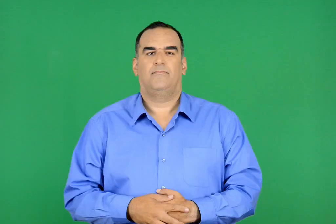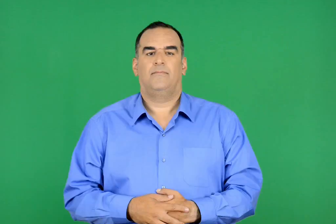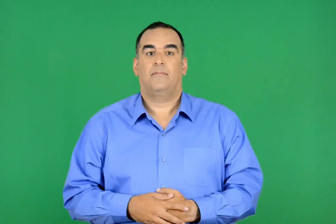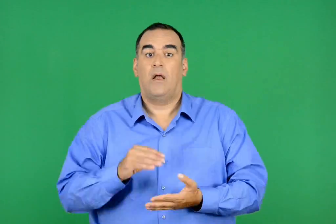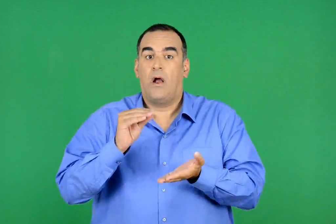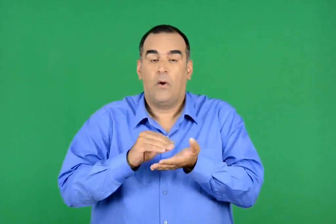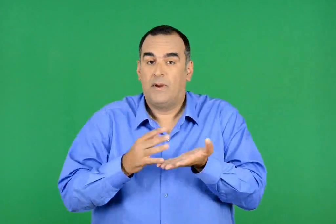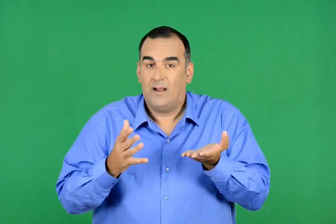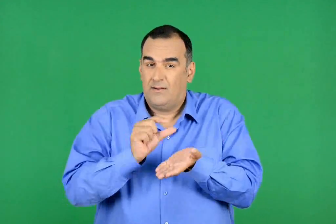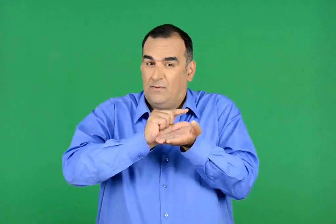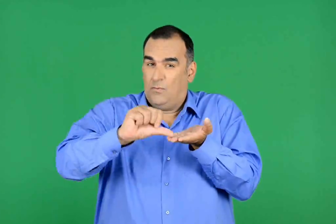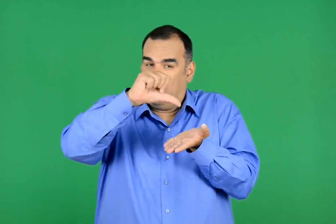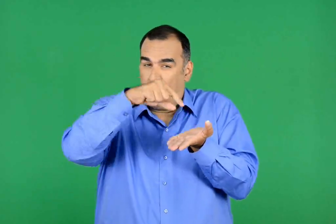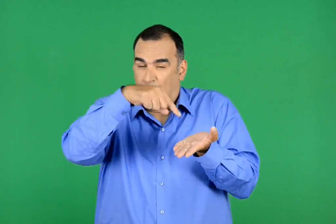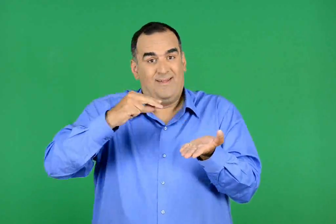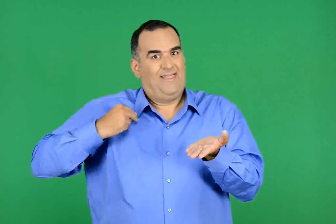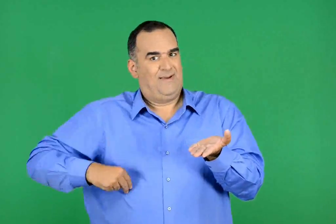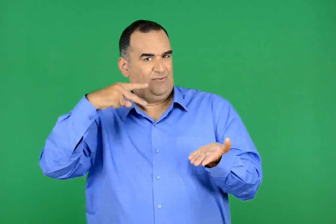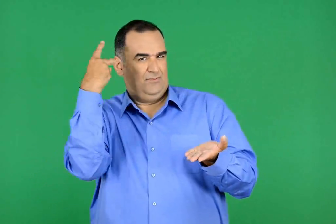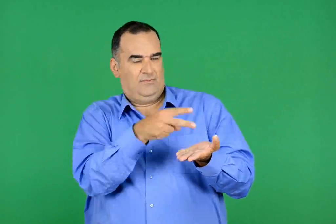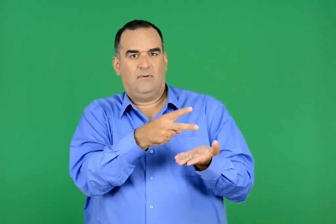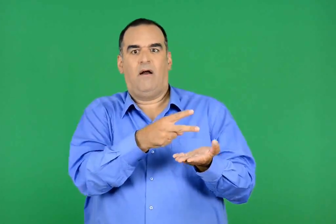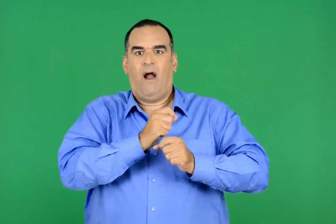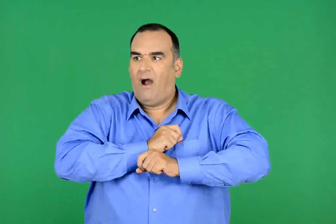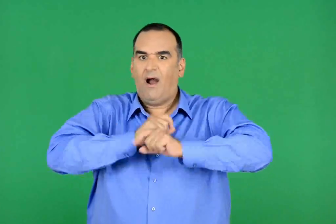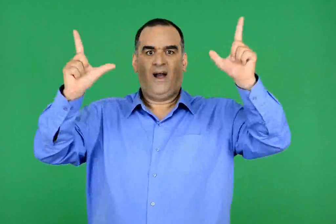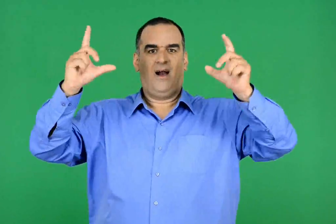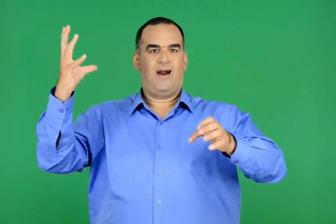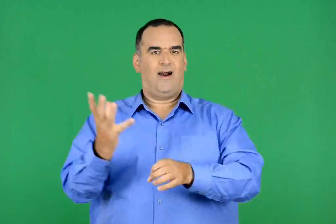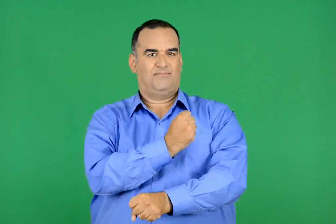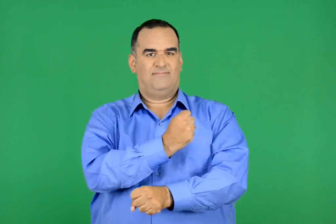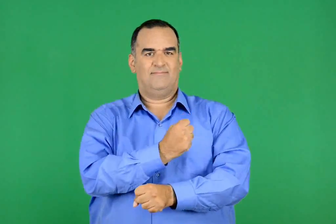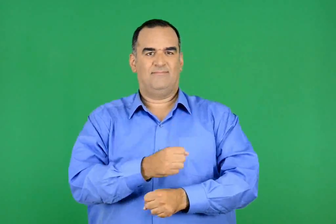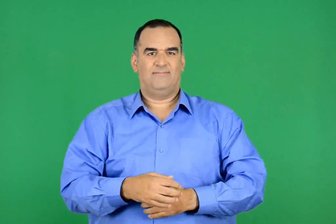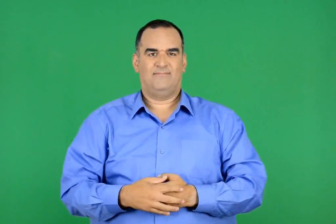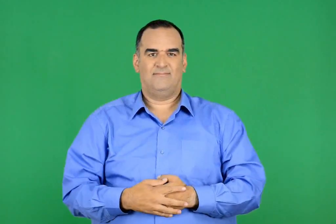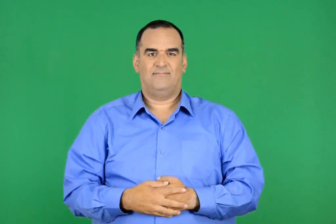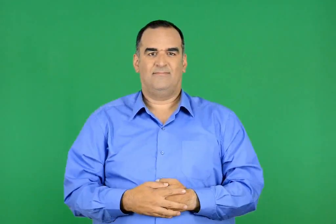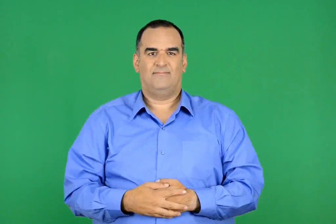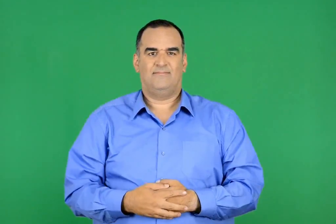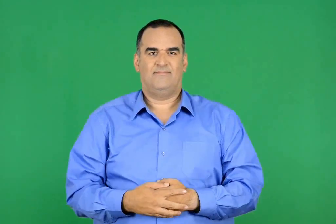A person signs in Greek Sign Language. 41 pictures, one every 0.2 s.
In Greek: ακόμα και ο δήμαρχος της λιλιπούπολης χαρχούδας επιτέλους πρόκοψε
